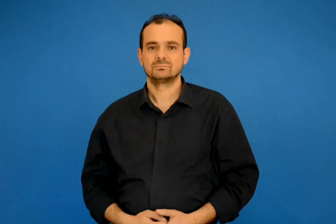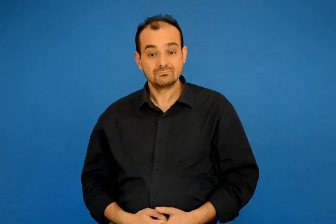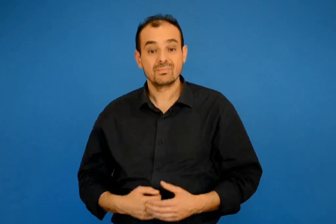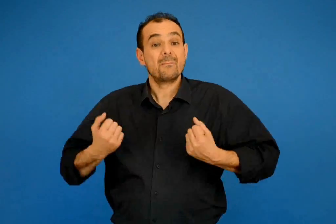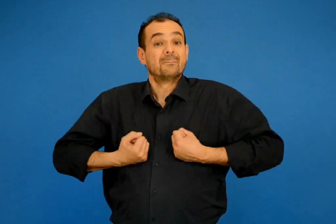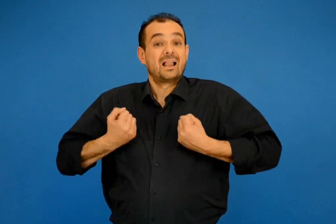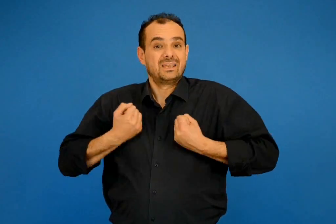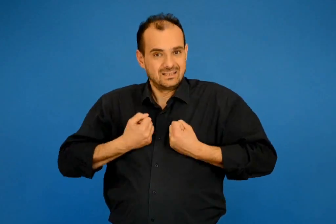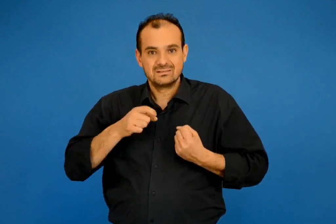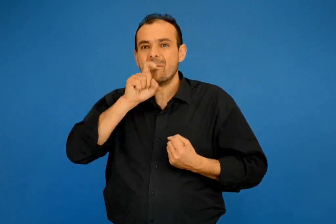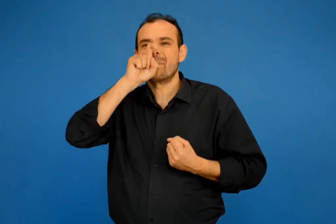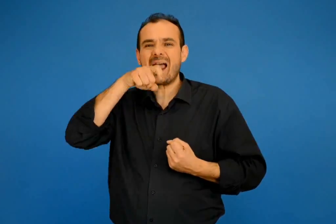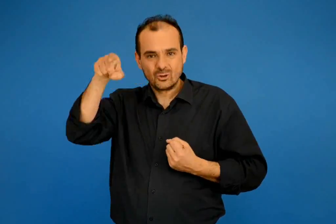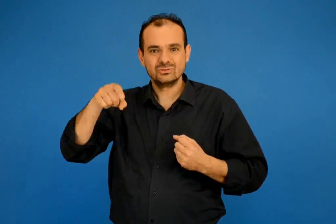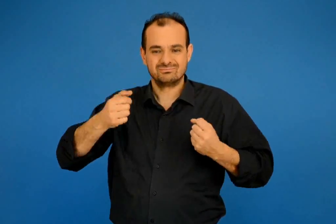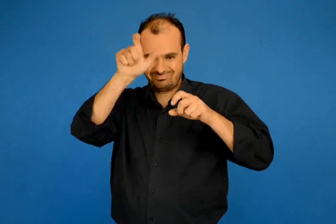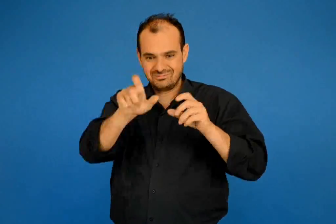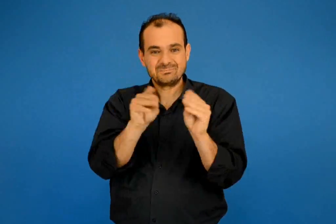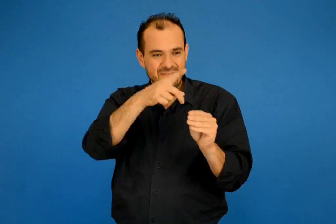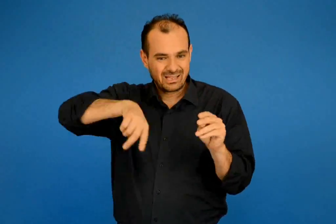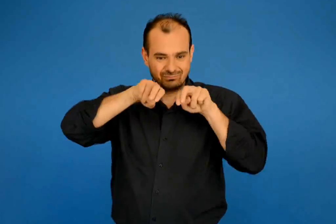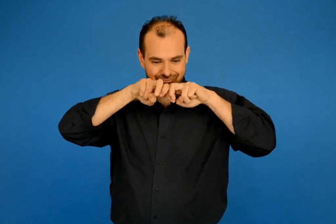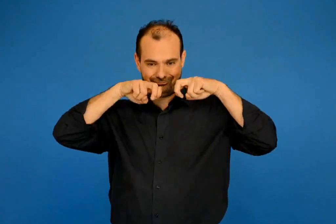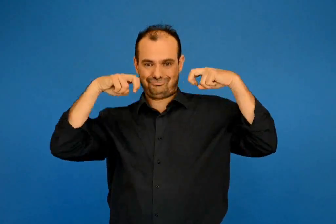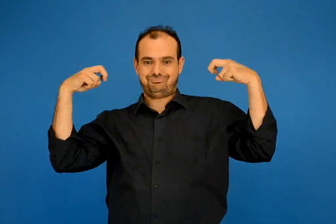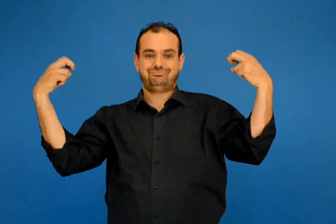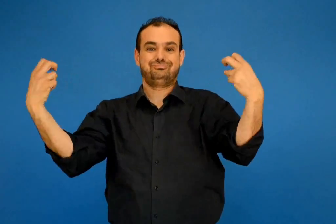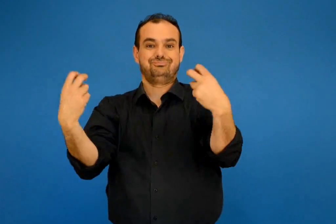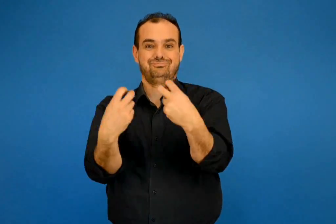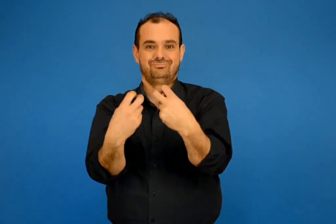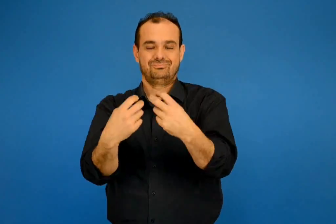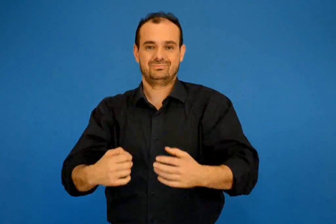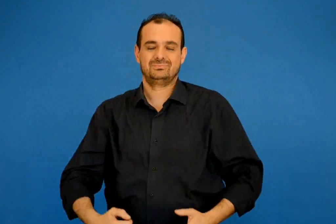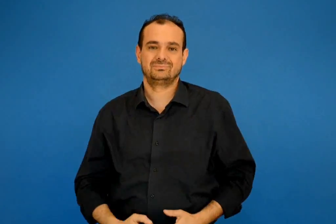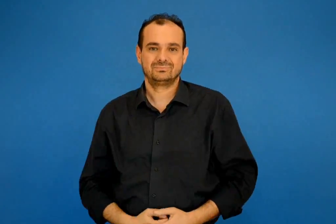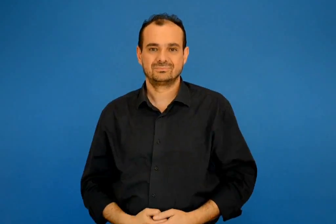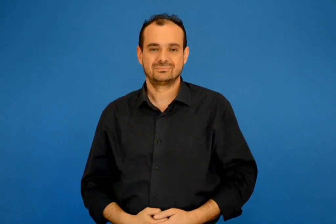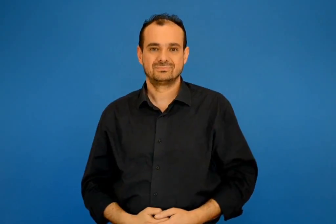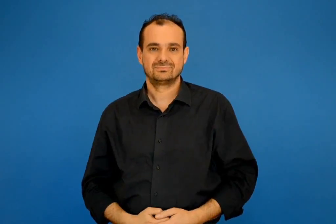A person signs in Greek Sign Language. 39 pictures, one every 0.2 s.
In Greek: παίξε το παιχνίδι του παπαγάλου με τους συμμαθητές σου σχημάτισε κύκλο
